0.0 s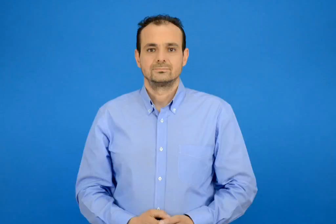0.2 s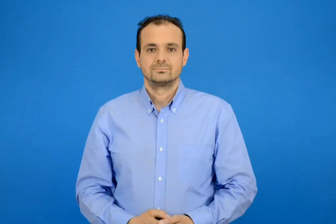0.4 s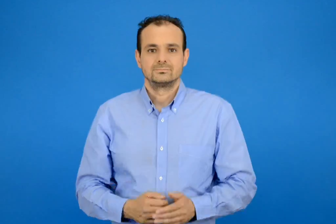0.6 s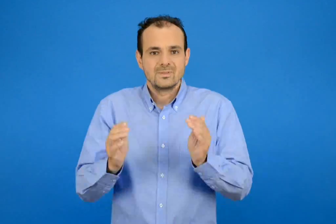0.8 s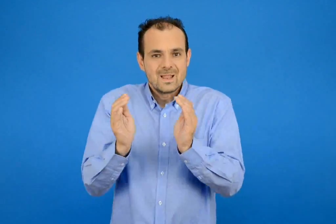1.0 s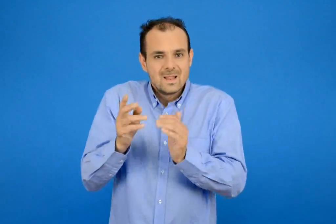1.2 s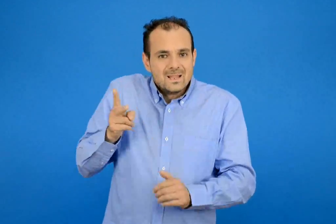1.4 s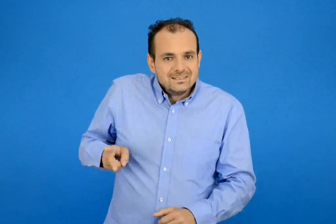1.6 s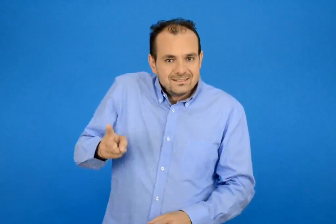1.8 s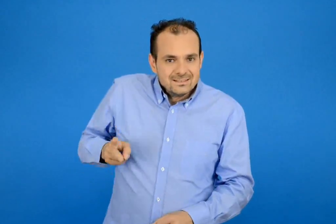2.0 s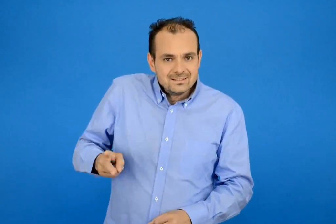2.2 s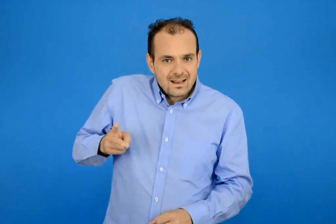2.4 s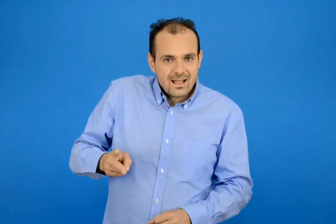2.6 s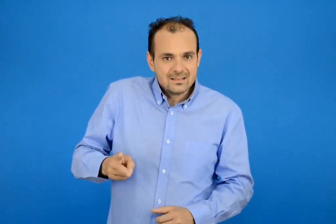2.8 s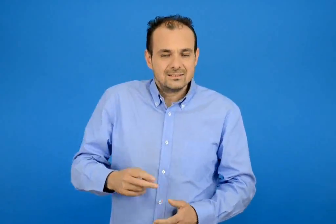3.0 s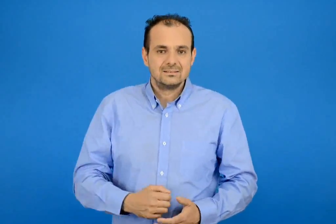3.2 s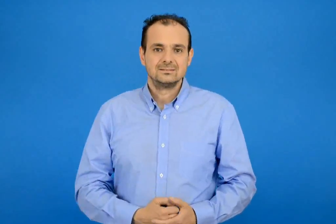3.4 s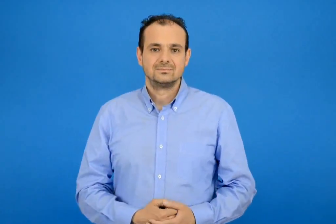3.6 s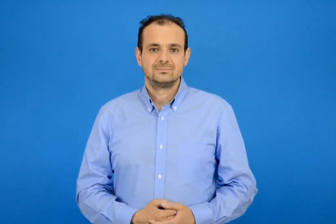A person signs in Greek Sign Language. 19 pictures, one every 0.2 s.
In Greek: το τρενάκι
